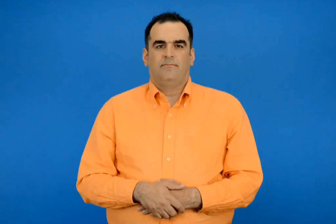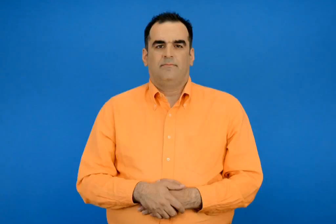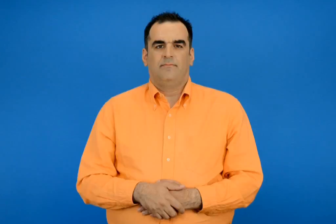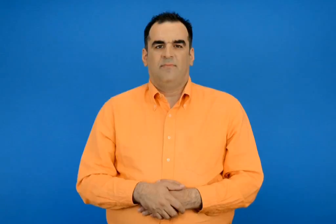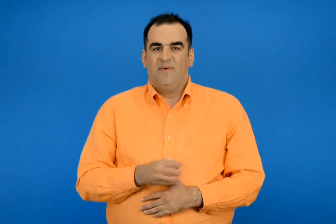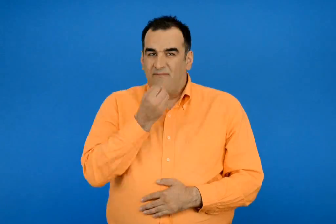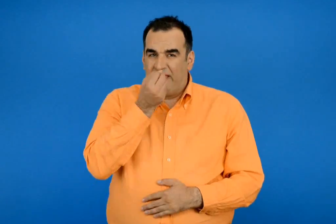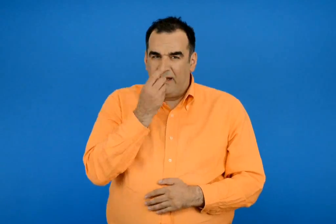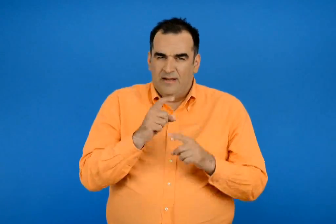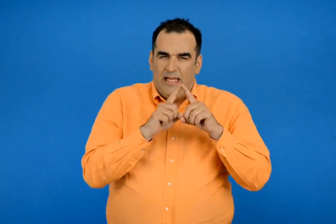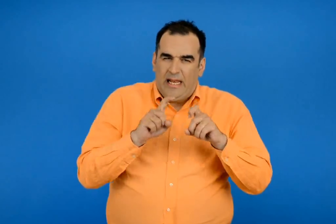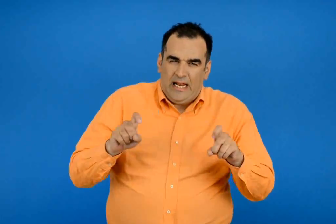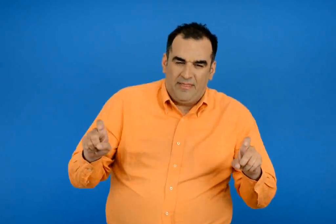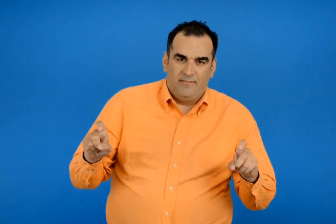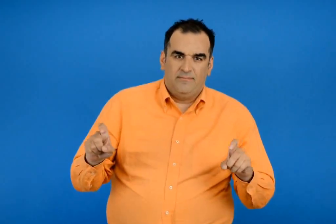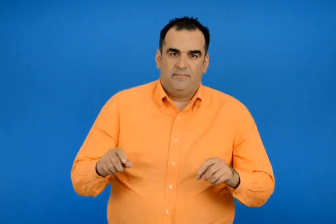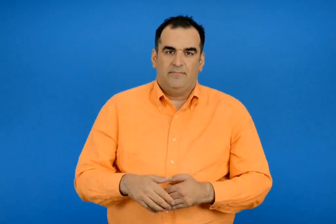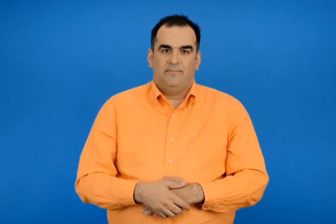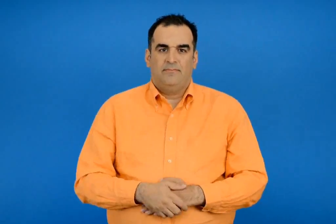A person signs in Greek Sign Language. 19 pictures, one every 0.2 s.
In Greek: τα είδη των φυτών
